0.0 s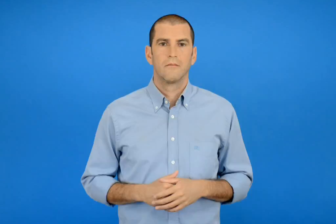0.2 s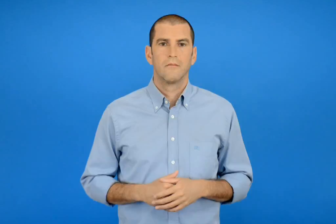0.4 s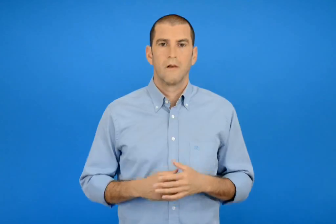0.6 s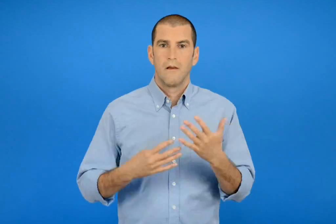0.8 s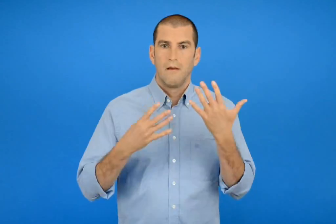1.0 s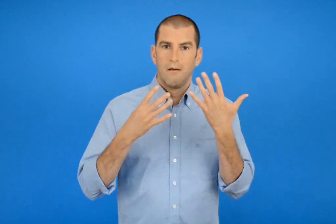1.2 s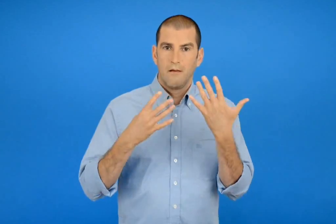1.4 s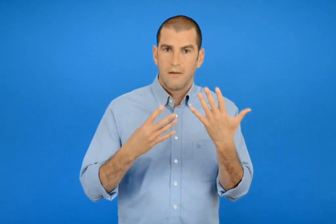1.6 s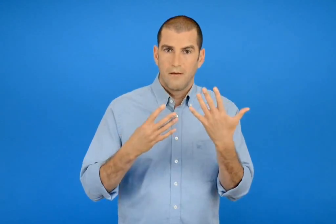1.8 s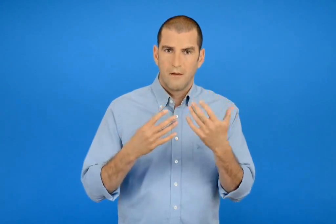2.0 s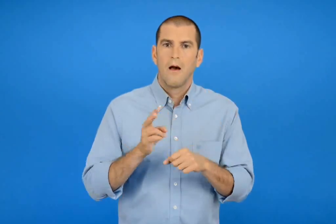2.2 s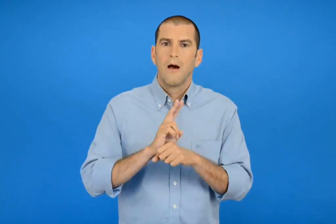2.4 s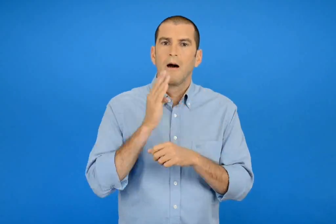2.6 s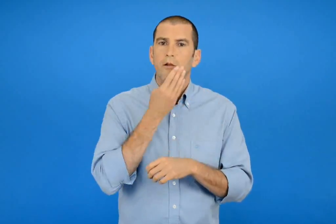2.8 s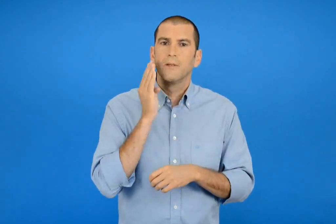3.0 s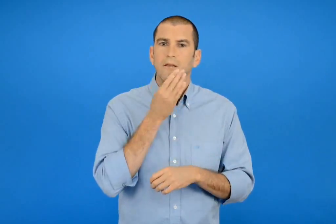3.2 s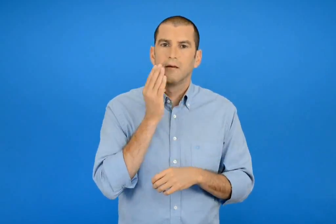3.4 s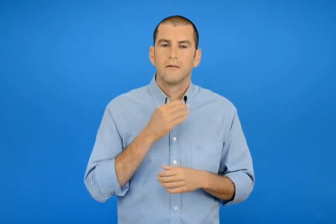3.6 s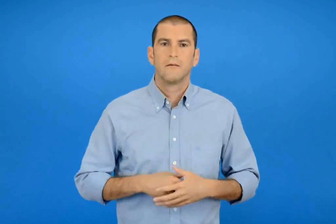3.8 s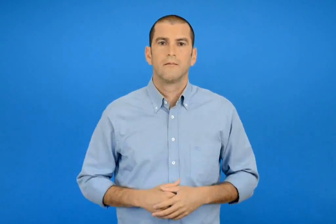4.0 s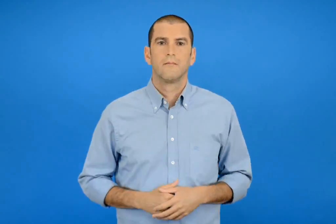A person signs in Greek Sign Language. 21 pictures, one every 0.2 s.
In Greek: 9 τις χαρτοπετσέτες
